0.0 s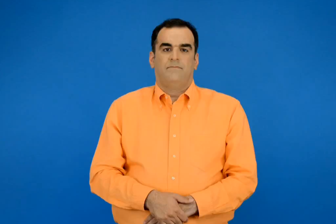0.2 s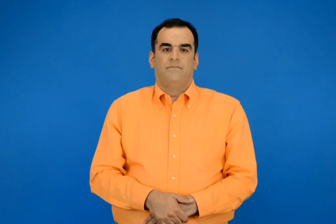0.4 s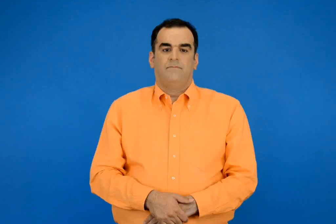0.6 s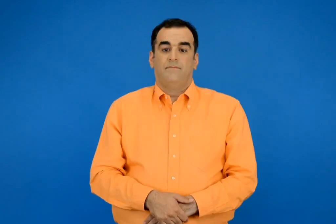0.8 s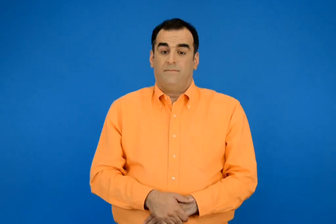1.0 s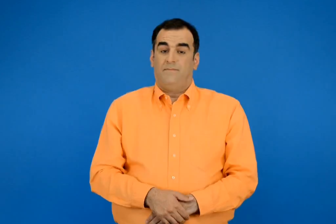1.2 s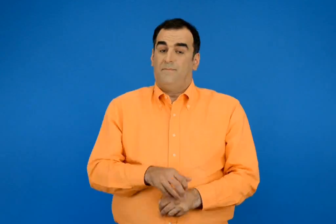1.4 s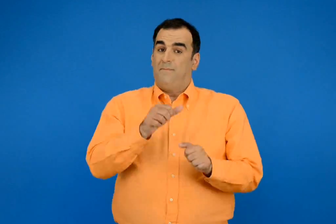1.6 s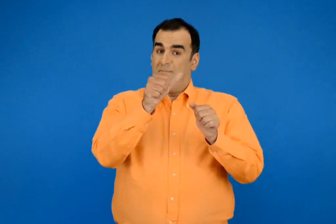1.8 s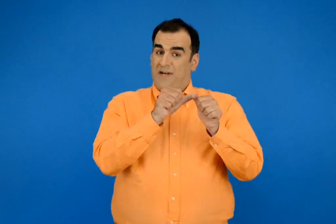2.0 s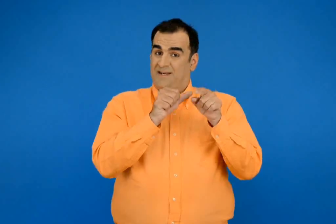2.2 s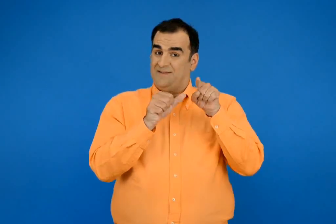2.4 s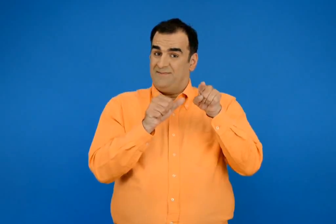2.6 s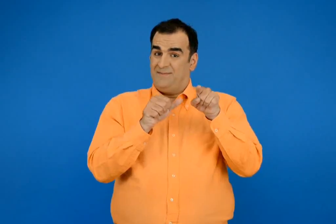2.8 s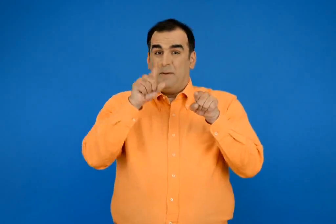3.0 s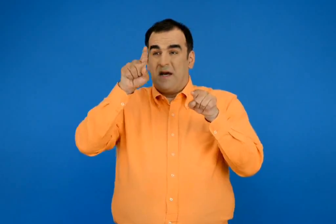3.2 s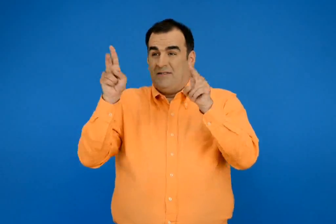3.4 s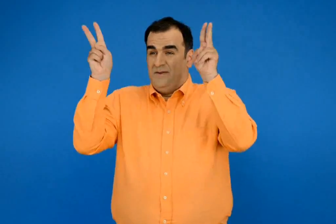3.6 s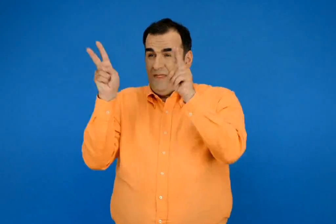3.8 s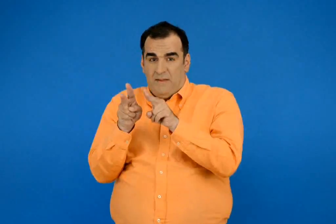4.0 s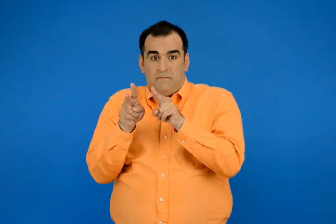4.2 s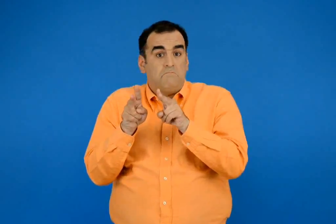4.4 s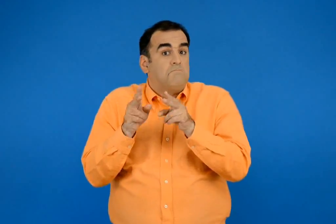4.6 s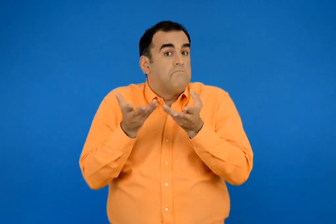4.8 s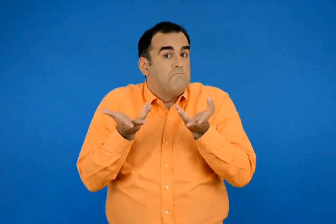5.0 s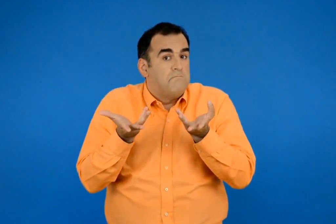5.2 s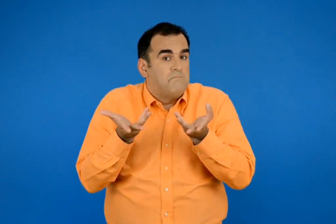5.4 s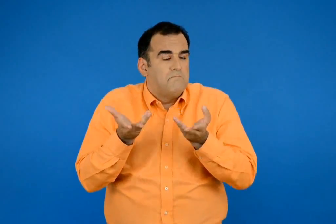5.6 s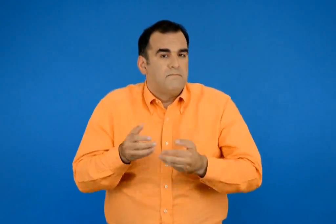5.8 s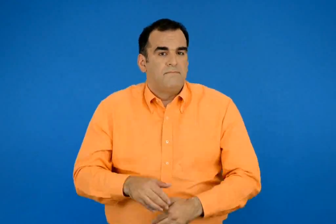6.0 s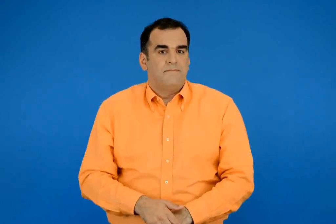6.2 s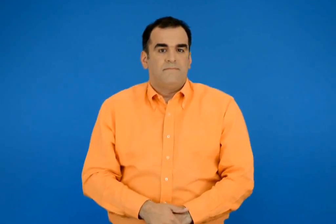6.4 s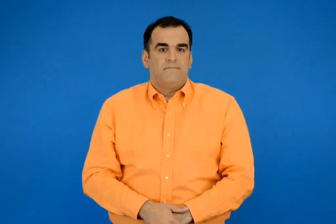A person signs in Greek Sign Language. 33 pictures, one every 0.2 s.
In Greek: ο μήνας με τις λιγότερες ημέρες είναι
